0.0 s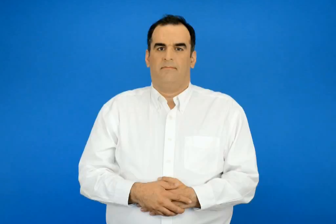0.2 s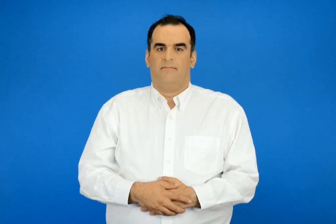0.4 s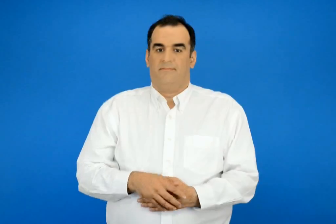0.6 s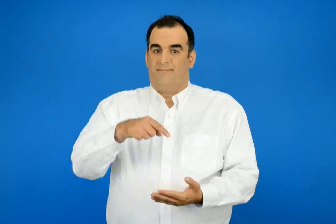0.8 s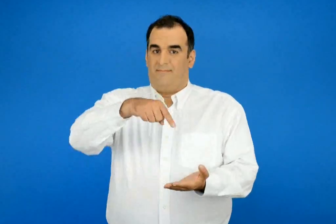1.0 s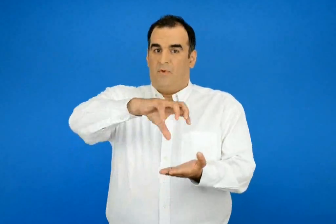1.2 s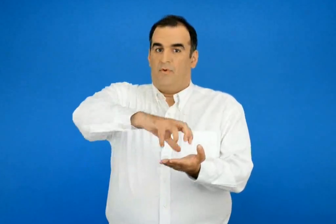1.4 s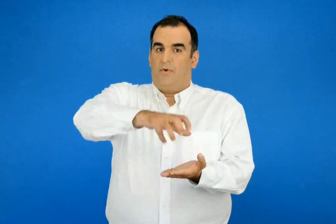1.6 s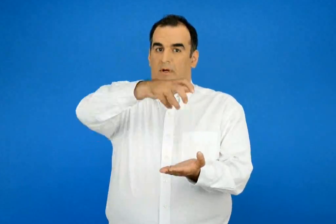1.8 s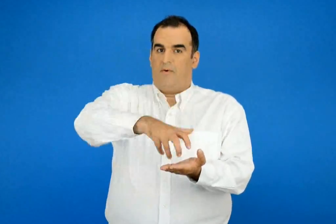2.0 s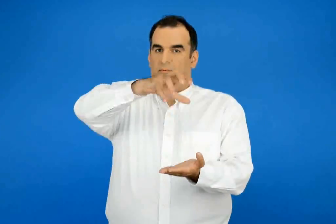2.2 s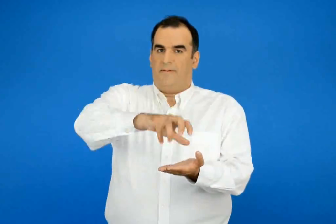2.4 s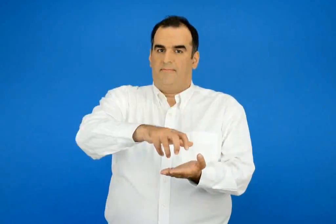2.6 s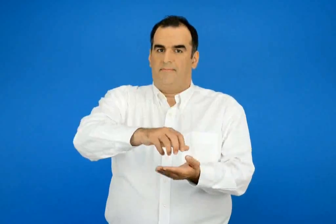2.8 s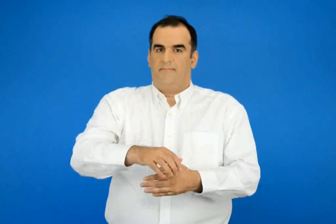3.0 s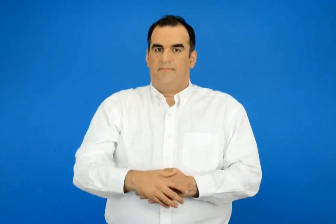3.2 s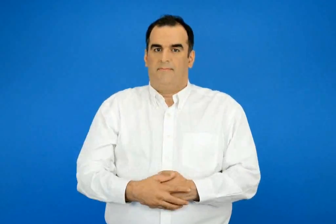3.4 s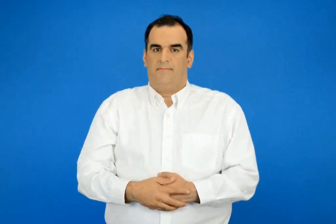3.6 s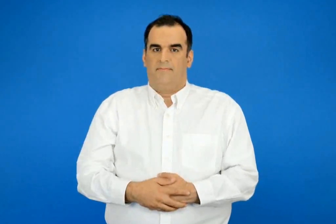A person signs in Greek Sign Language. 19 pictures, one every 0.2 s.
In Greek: στη χωχαρουπα
